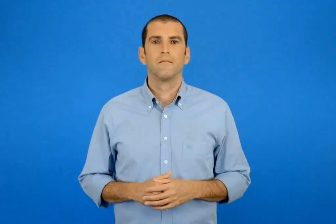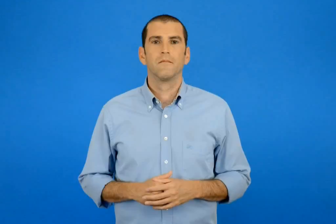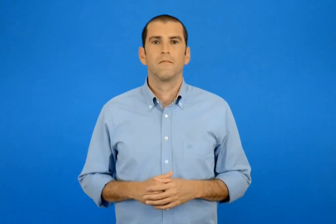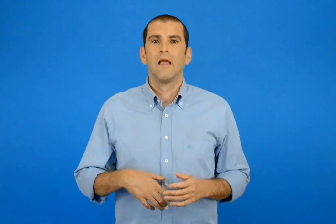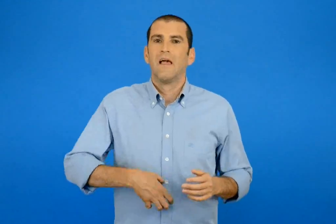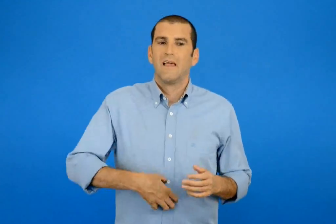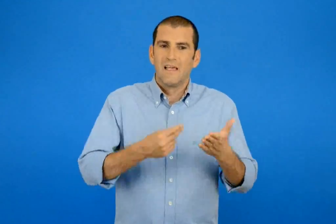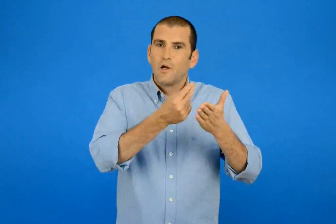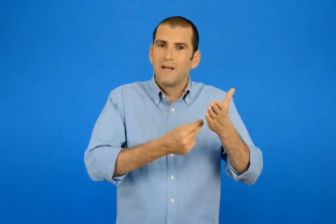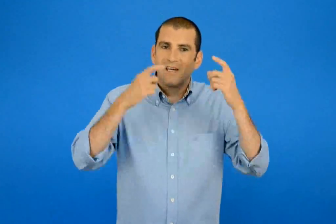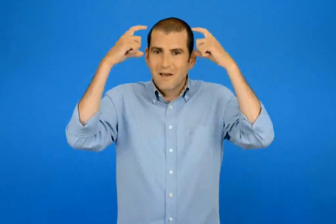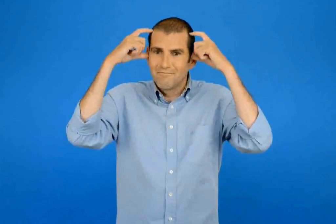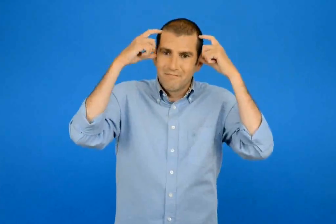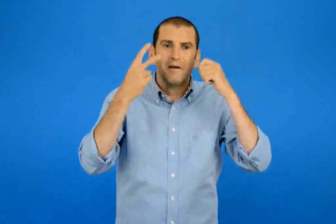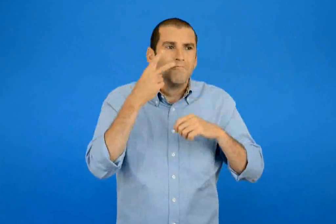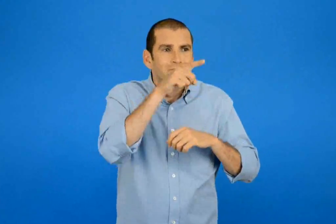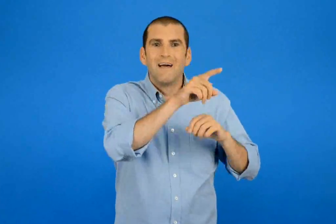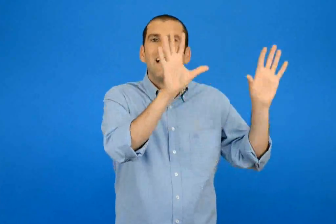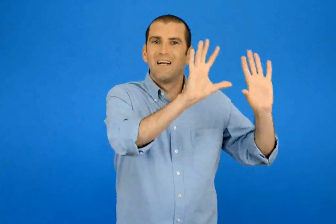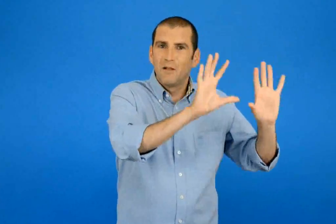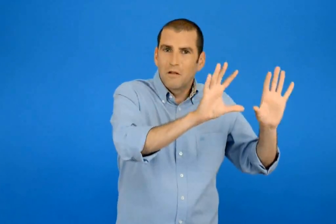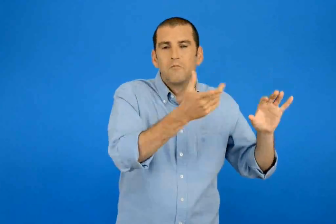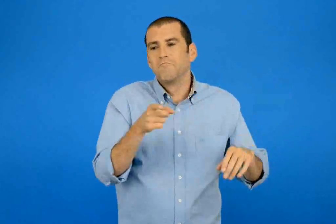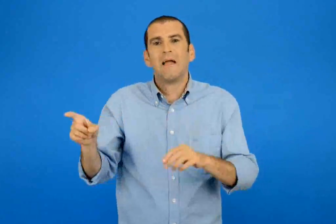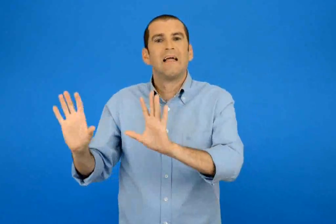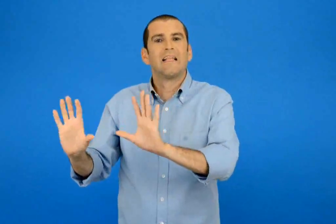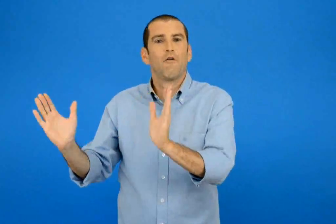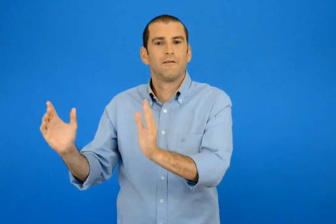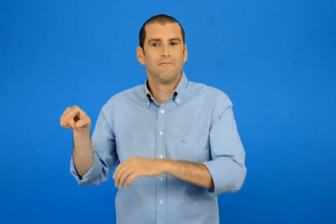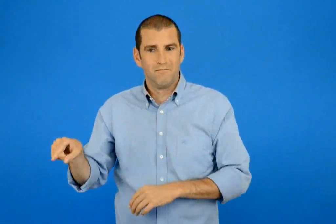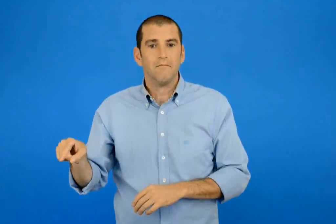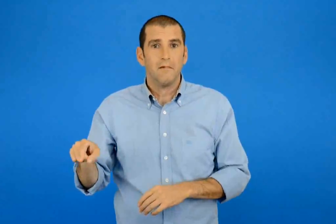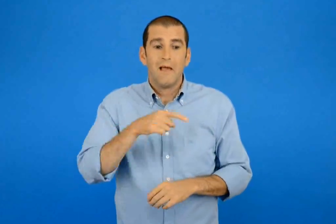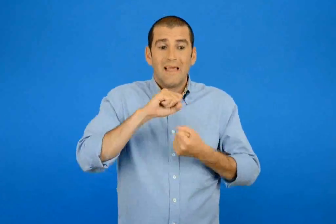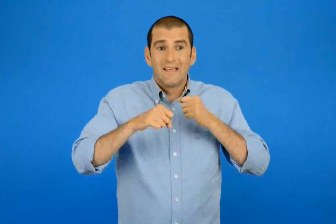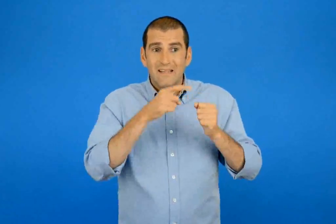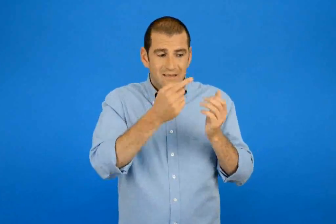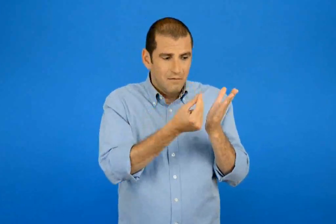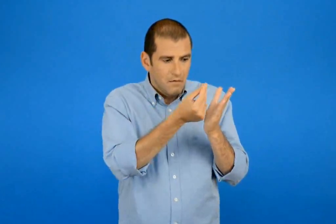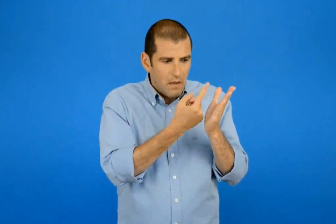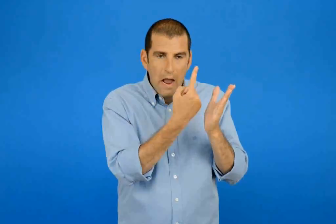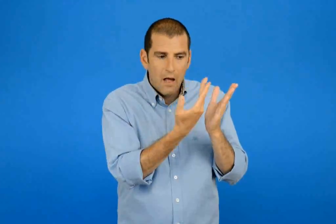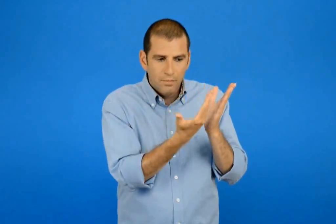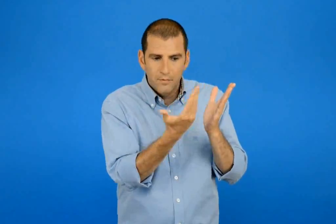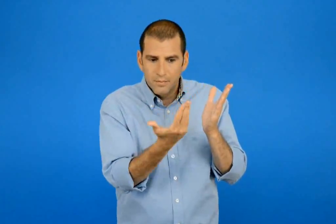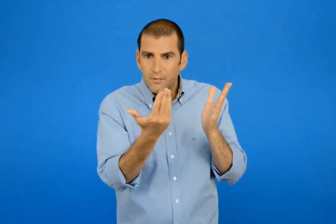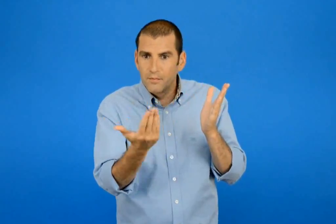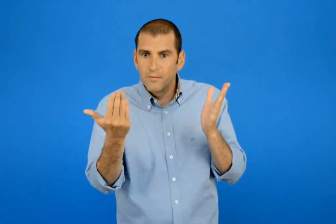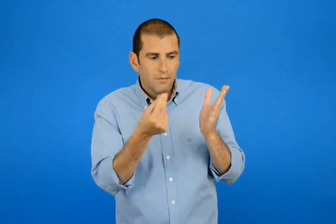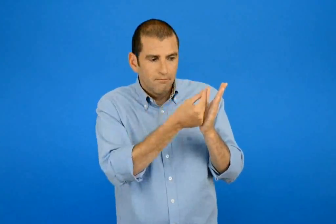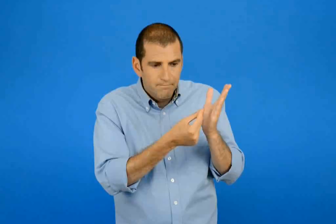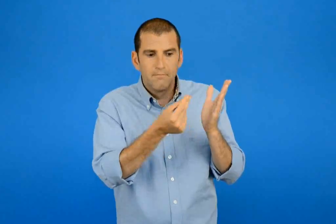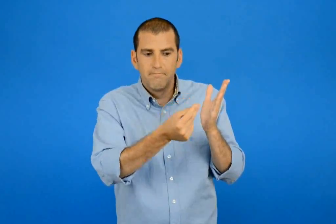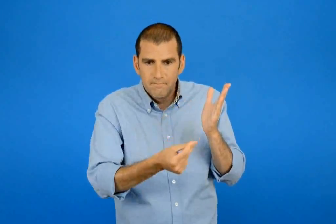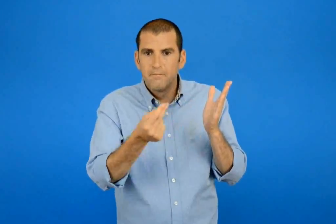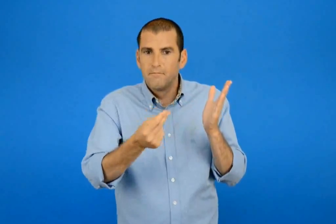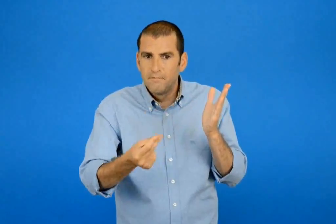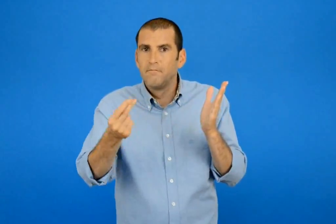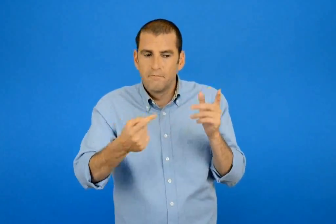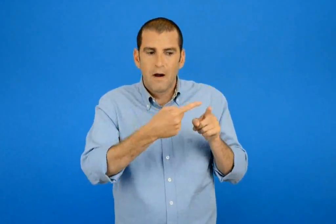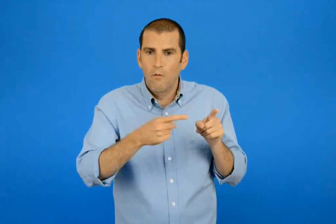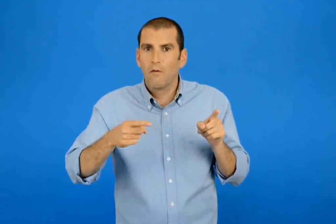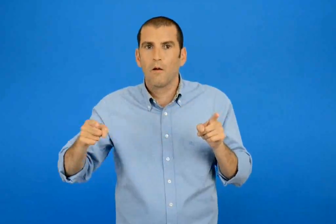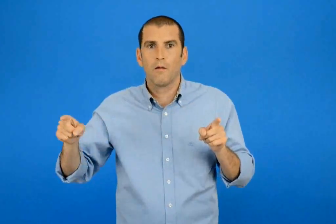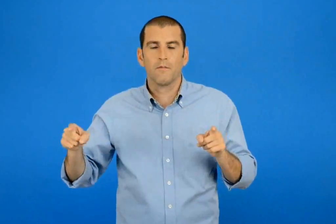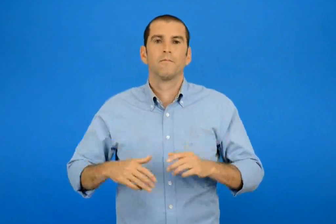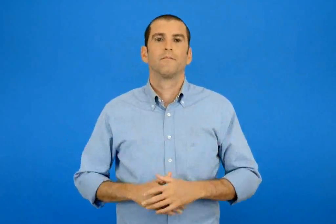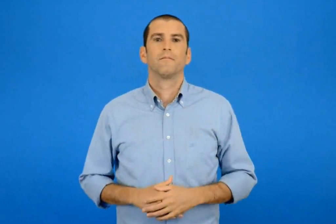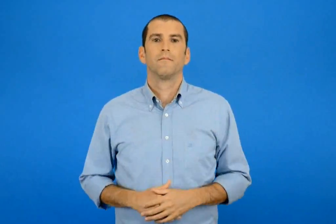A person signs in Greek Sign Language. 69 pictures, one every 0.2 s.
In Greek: και στα κινούμενα σχέδια που βλέπουμε στον κινηματογράφο η στην τηλεόραση καθεμιά από τις κινήσεις των ηρώων σχεδιάζεται χωριστά
